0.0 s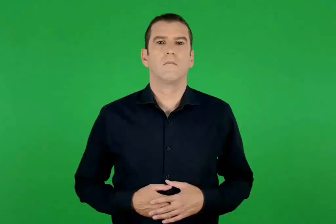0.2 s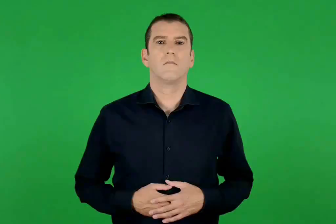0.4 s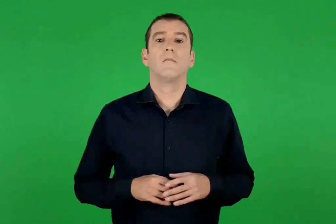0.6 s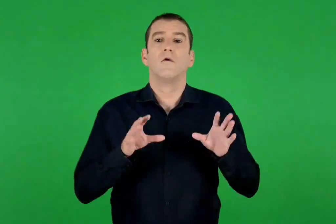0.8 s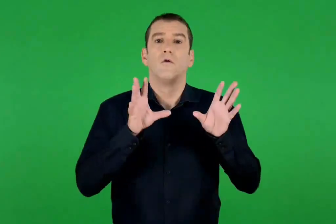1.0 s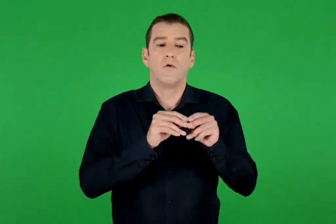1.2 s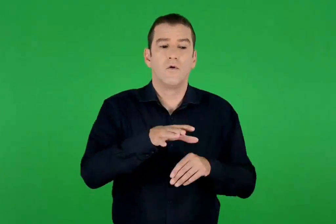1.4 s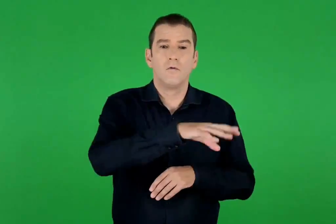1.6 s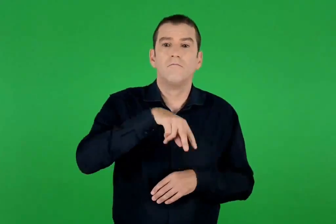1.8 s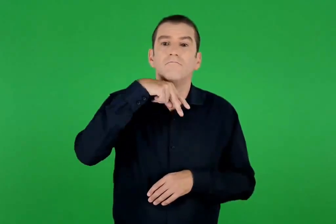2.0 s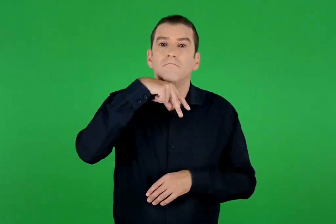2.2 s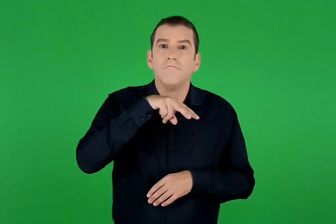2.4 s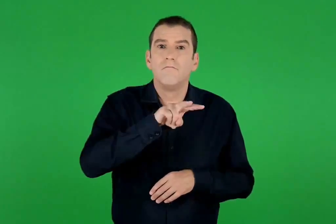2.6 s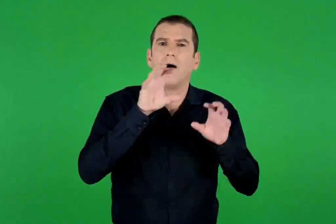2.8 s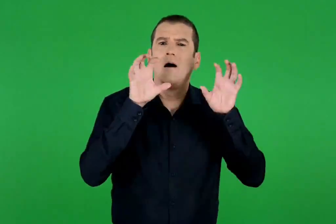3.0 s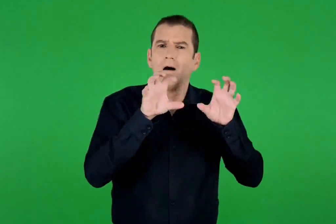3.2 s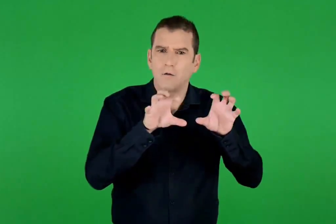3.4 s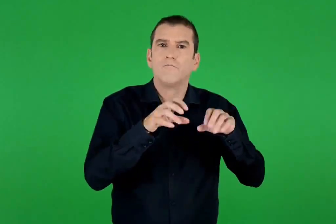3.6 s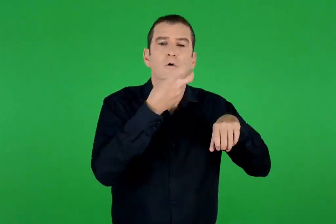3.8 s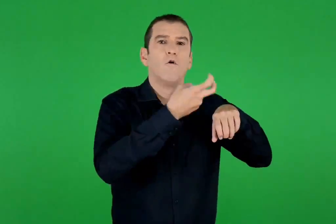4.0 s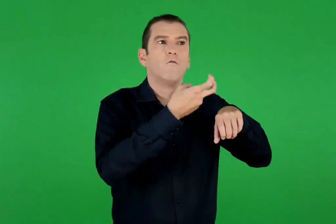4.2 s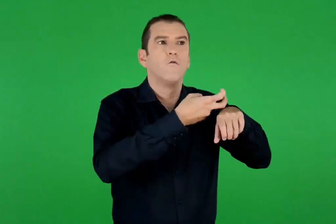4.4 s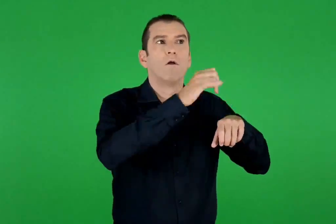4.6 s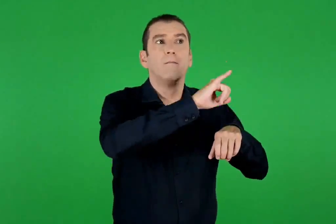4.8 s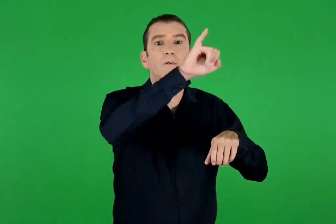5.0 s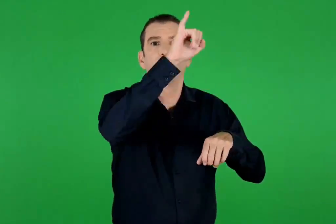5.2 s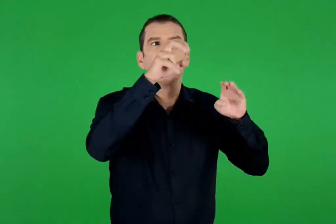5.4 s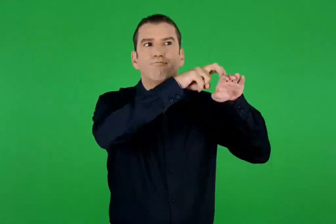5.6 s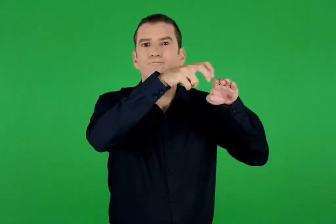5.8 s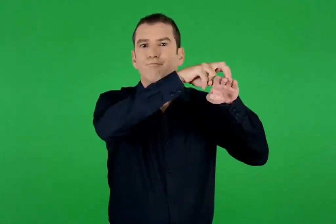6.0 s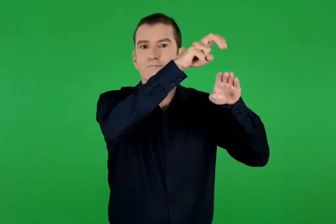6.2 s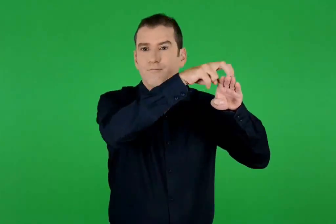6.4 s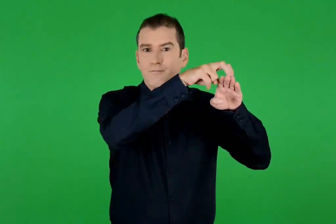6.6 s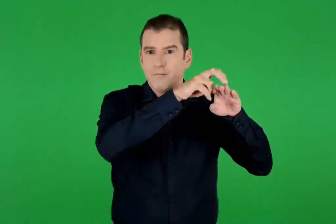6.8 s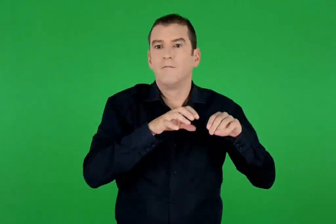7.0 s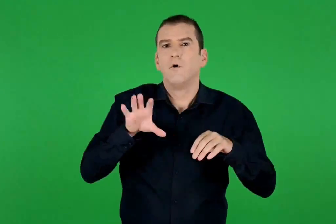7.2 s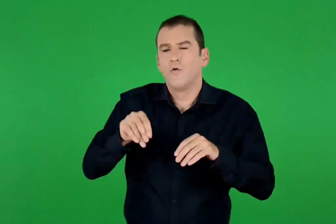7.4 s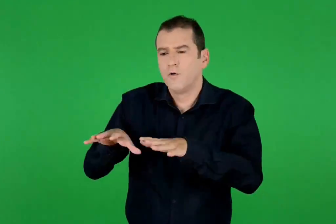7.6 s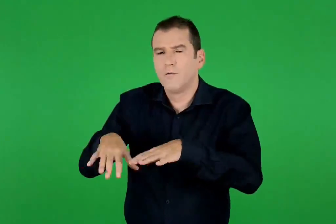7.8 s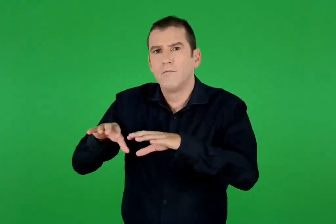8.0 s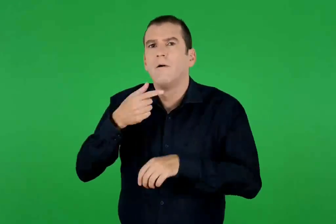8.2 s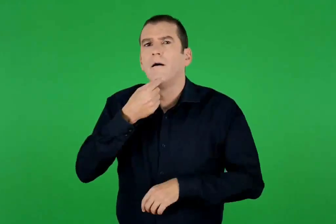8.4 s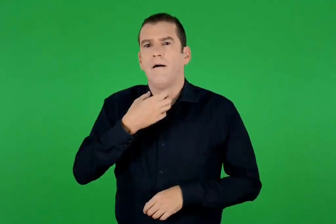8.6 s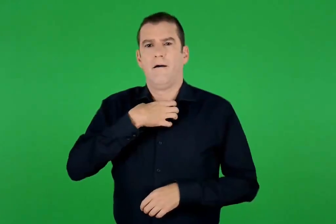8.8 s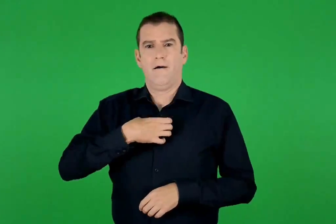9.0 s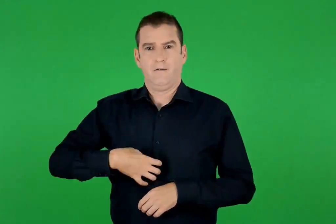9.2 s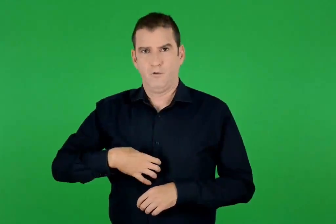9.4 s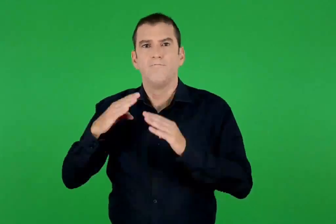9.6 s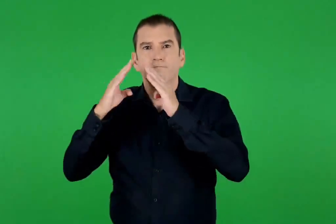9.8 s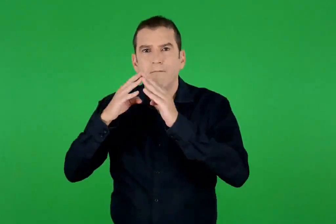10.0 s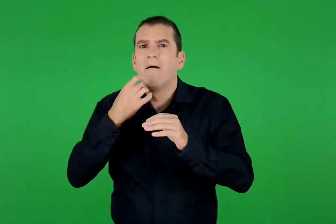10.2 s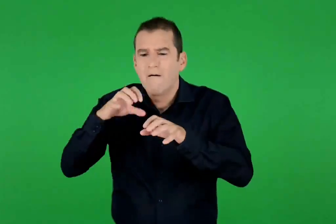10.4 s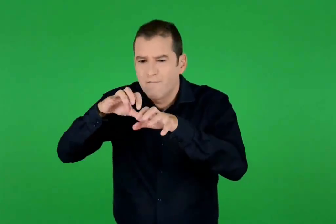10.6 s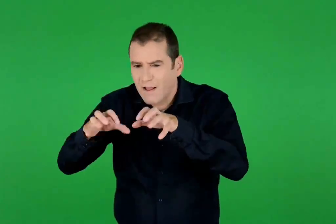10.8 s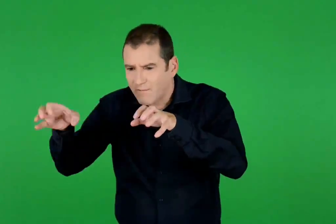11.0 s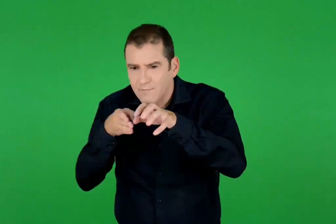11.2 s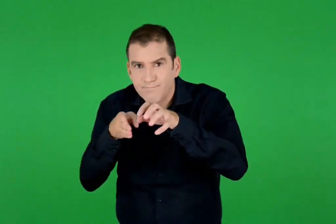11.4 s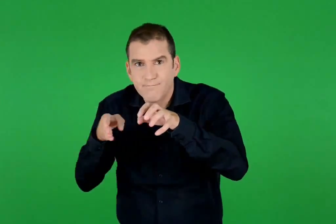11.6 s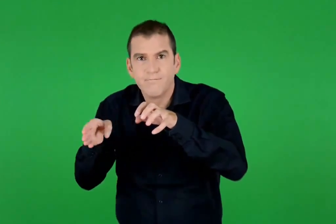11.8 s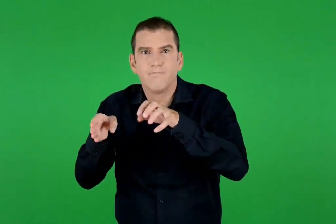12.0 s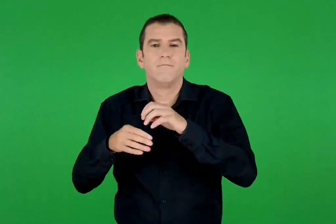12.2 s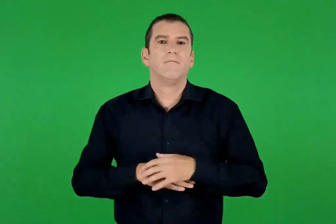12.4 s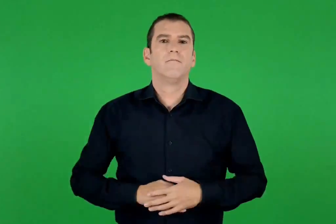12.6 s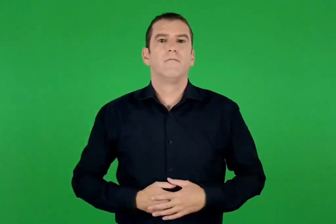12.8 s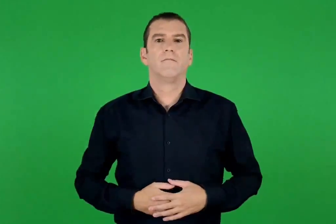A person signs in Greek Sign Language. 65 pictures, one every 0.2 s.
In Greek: βουνά ψηλά για τα αγριοκάτσικα , βράχοι για καταφύγιο των ασβών
